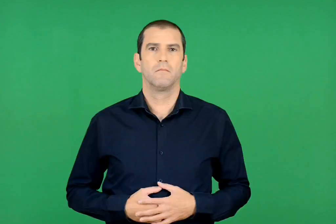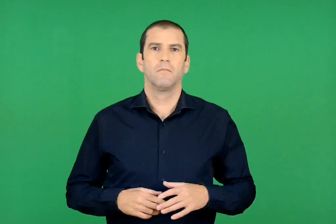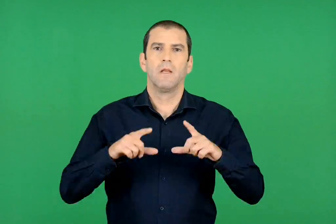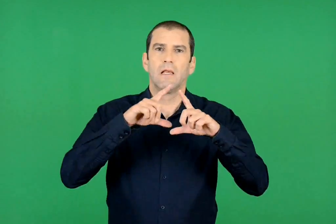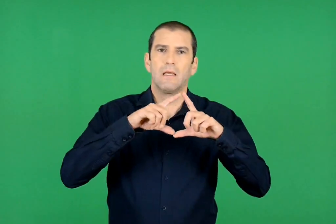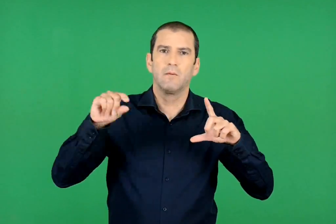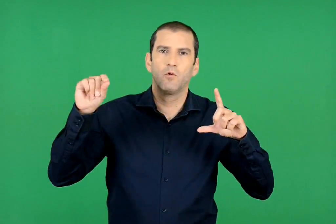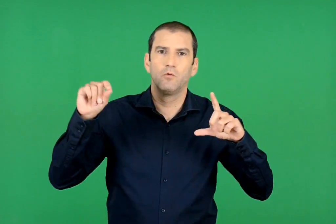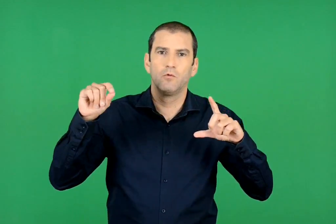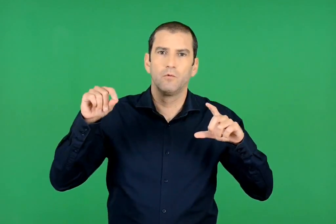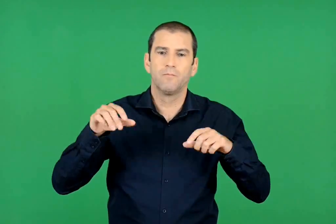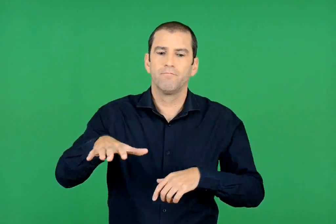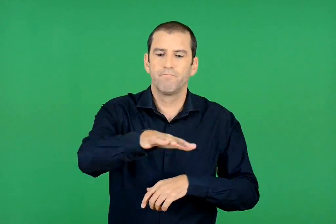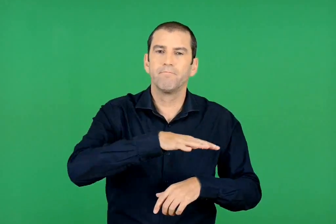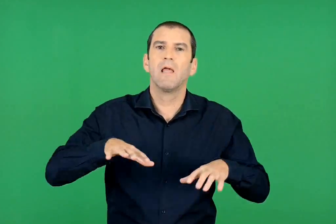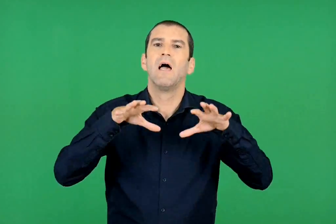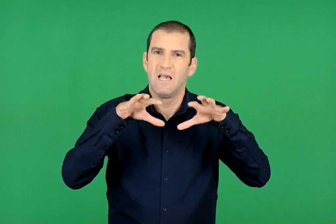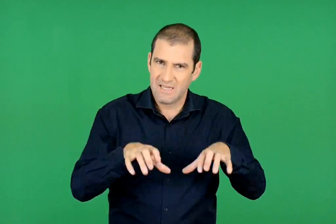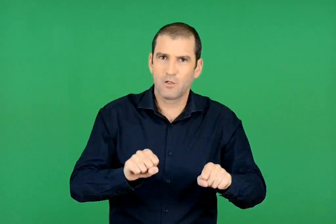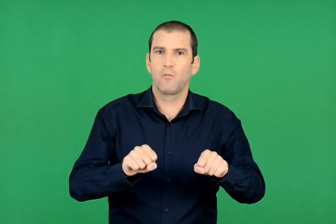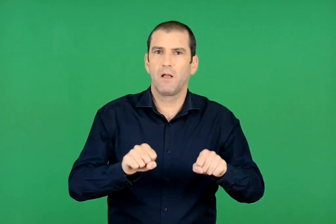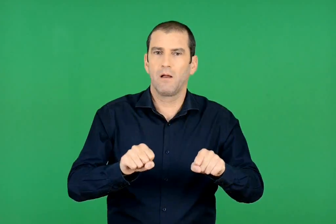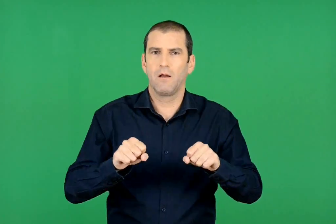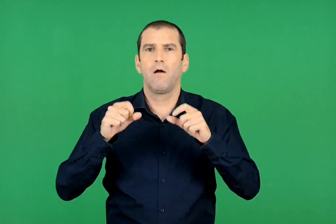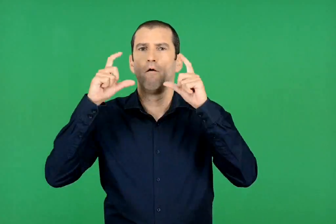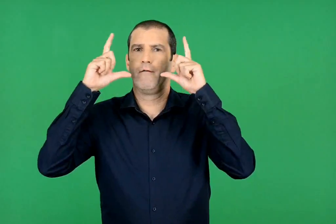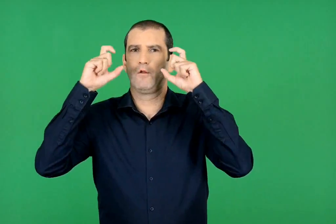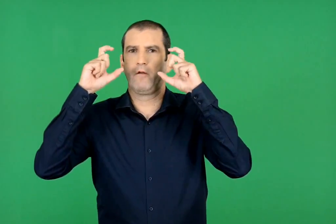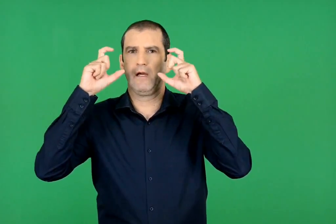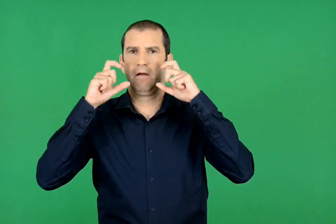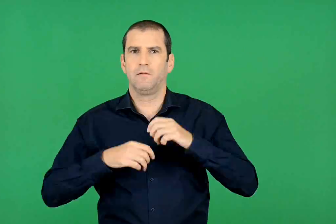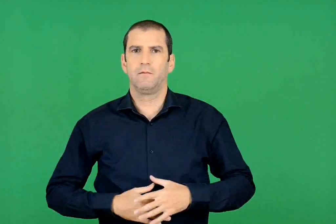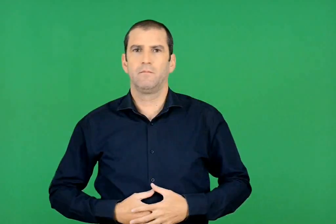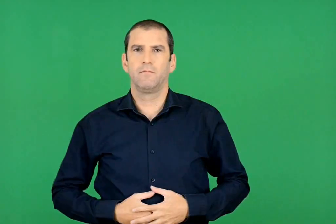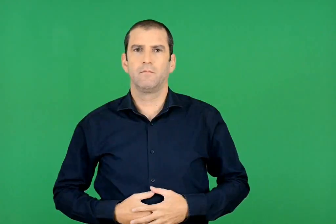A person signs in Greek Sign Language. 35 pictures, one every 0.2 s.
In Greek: κύπρος , κατεχόμενα φωτογραφία
